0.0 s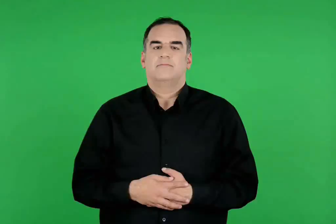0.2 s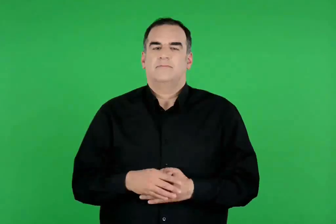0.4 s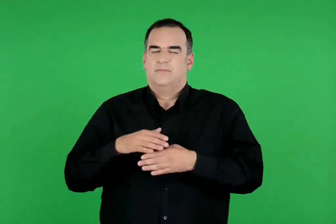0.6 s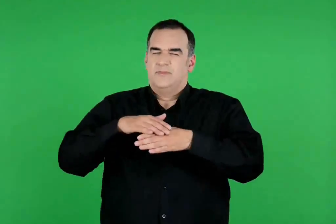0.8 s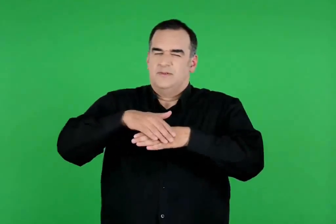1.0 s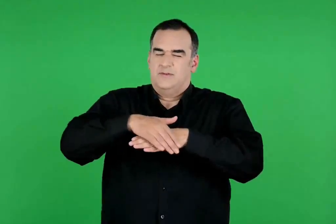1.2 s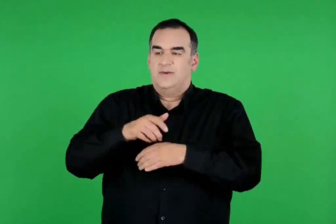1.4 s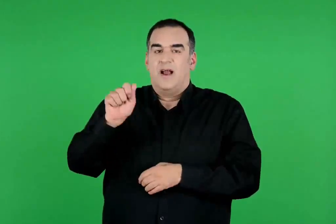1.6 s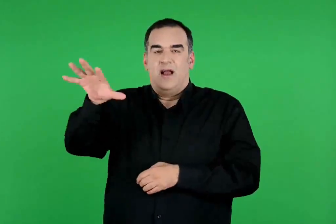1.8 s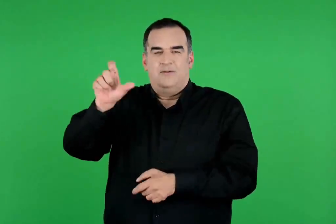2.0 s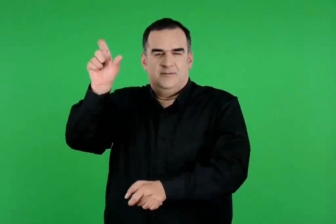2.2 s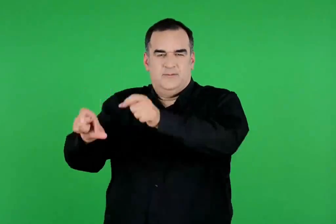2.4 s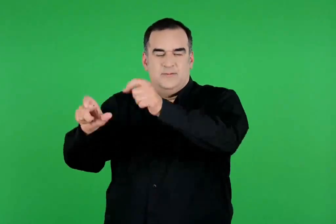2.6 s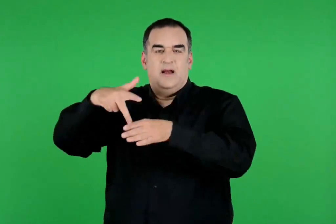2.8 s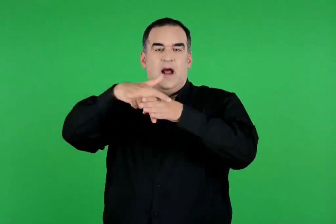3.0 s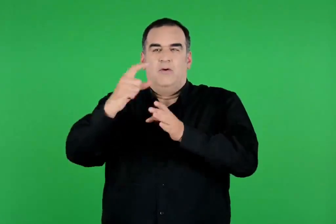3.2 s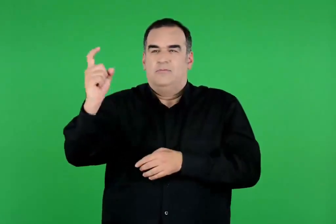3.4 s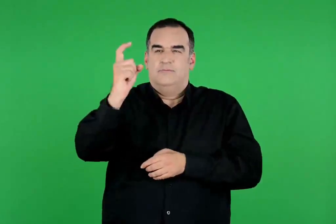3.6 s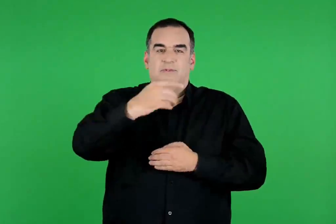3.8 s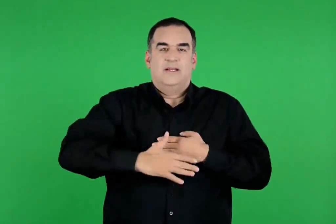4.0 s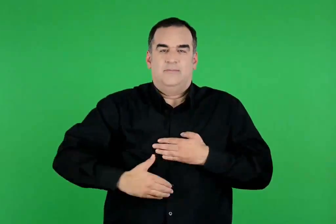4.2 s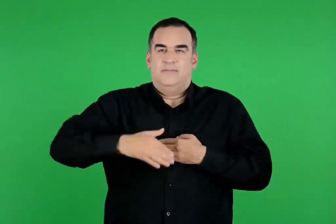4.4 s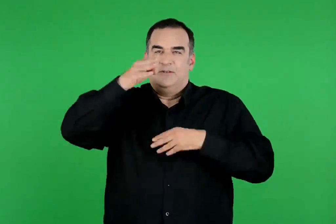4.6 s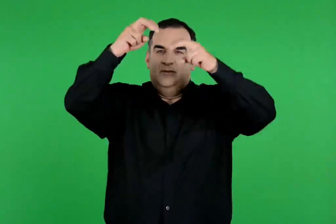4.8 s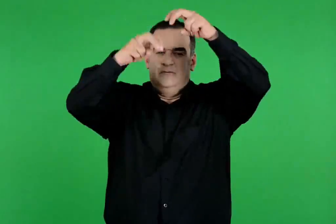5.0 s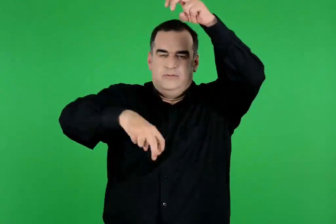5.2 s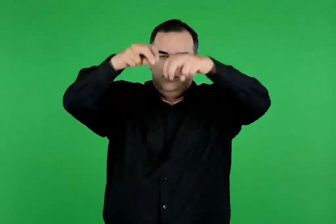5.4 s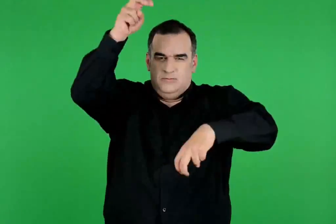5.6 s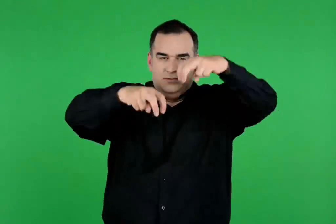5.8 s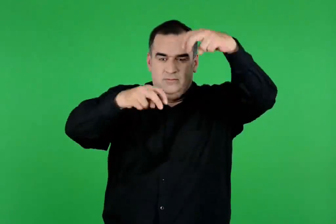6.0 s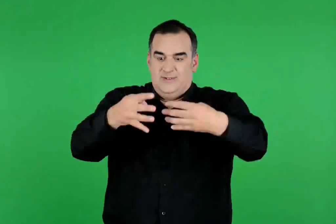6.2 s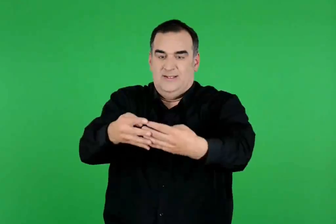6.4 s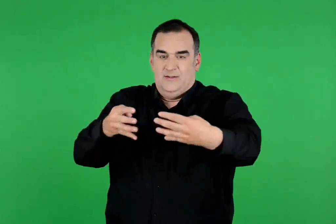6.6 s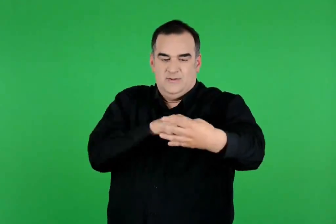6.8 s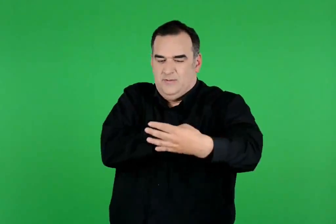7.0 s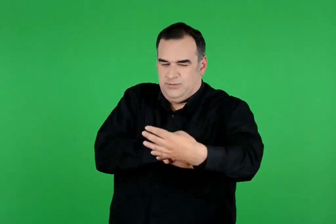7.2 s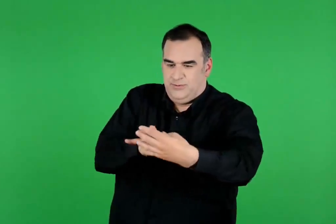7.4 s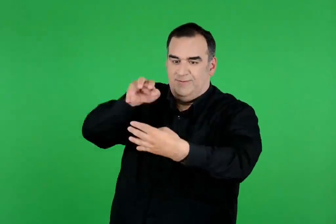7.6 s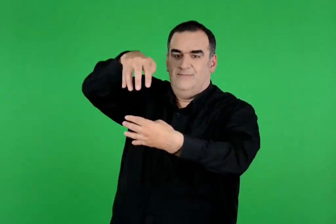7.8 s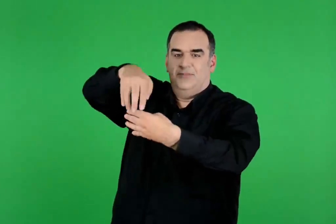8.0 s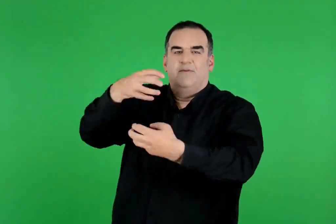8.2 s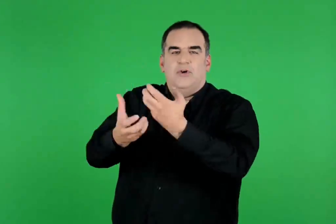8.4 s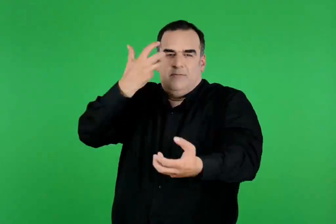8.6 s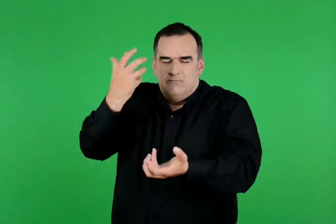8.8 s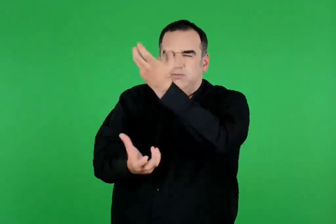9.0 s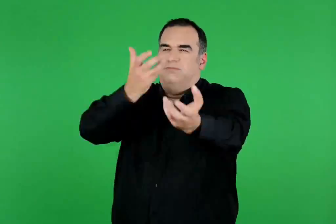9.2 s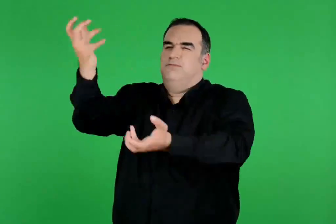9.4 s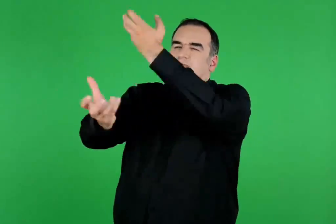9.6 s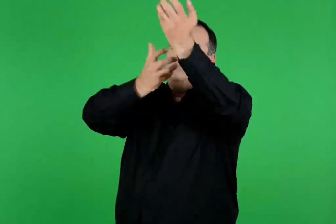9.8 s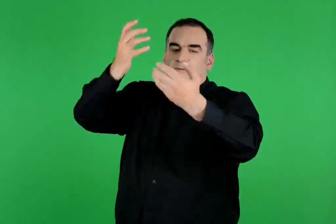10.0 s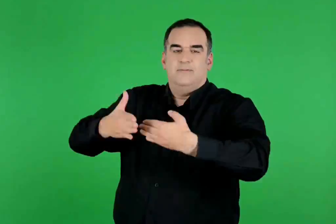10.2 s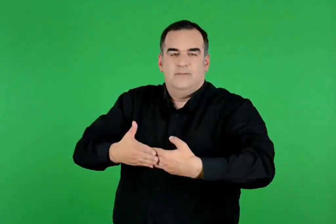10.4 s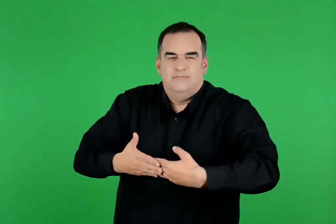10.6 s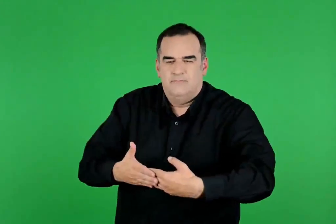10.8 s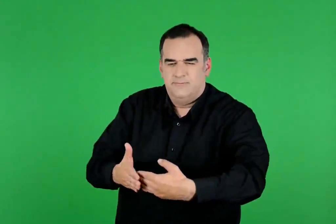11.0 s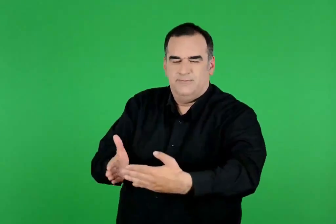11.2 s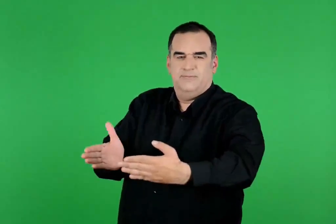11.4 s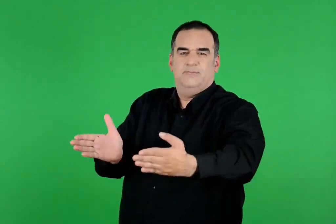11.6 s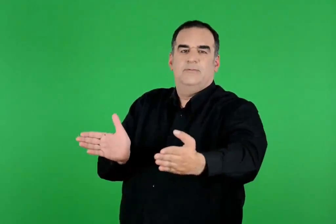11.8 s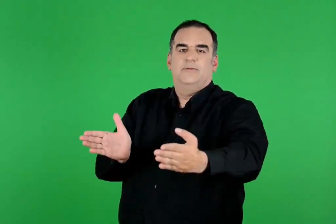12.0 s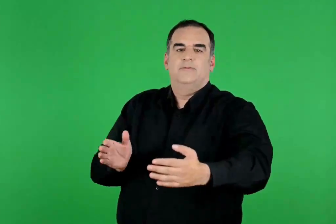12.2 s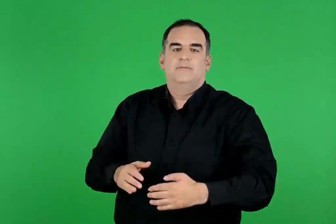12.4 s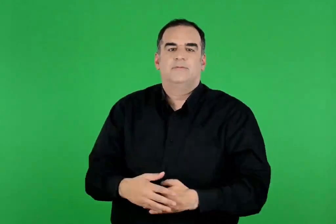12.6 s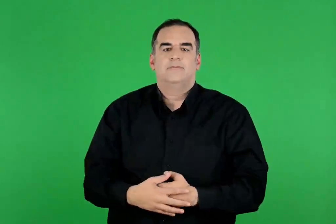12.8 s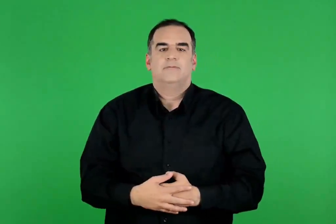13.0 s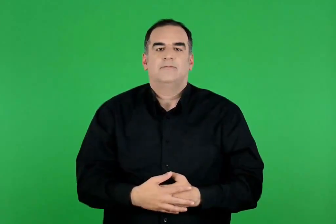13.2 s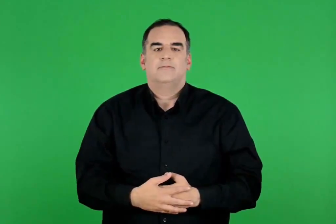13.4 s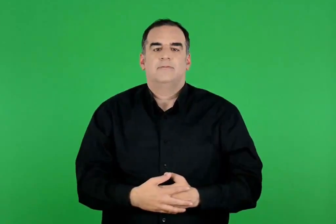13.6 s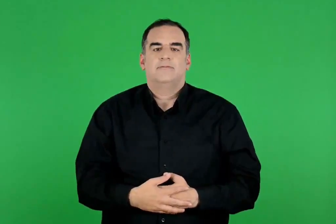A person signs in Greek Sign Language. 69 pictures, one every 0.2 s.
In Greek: τα μεσάνυχτα βγήκαν οι αχαιοί από την κοιλιά του αλόγου. έτρεξαν κι άναψαν φωτιές ψηλά στα τείχη κι άνοιξαν τις πύλες
